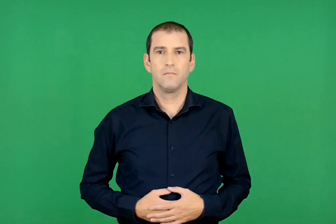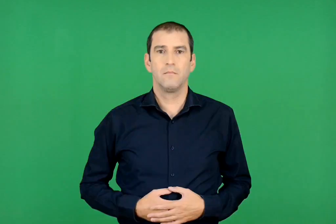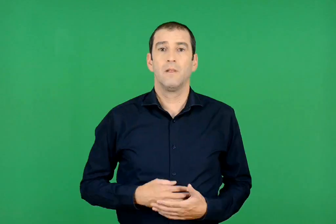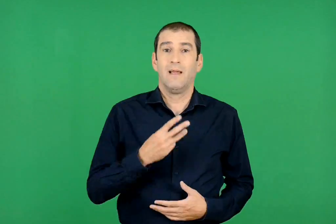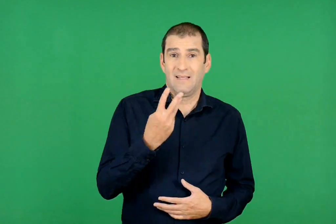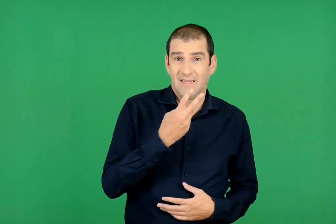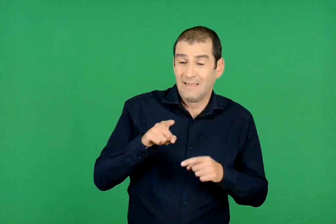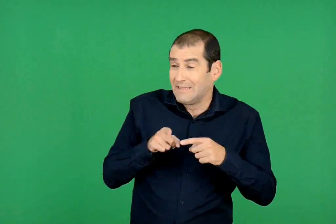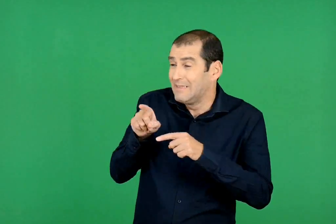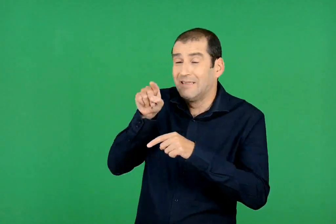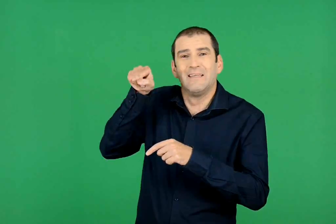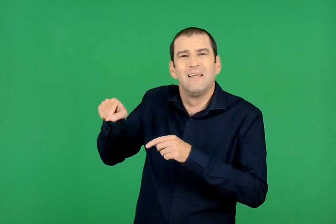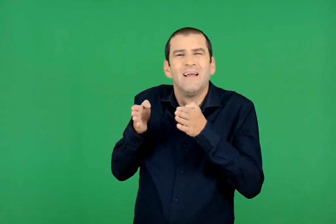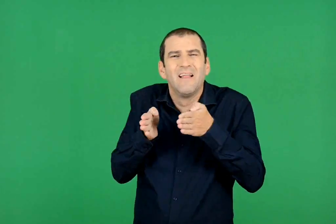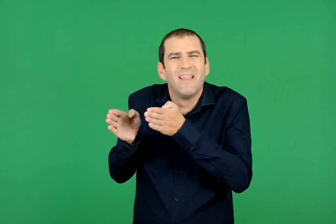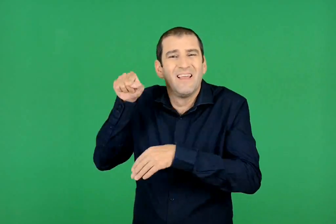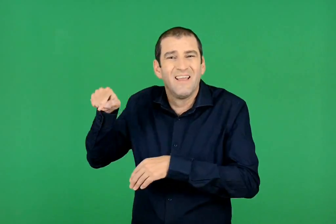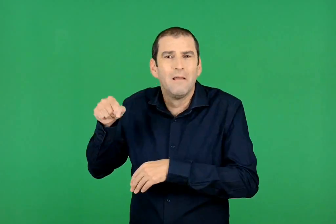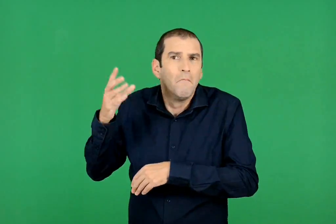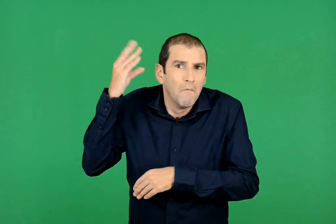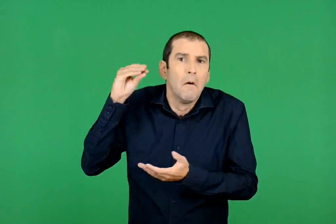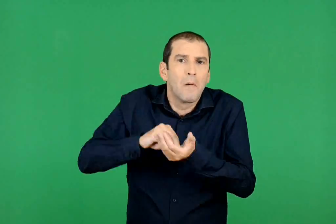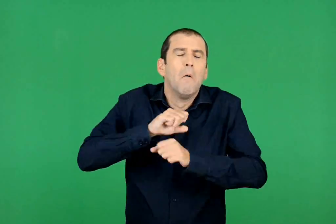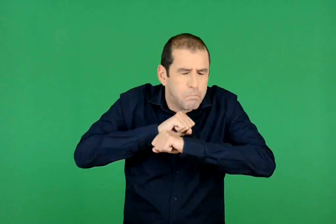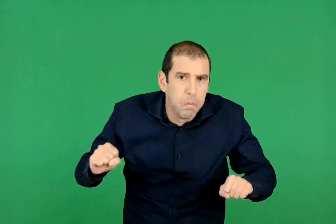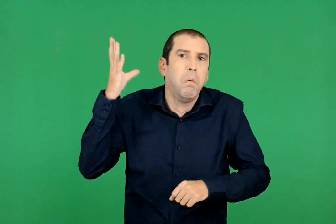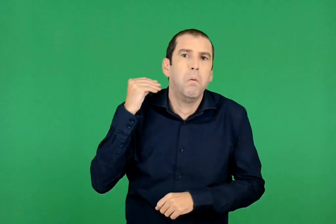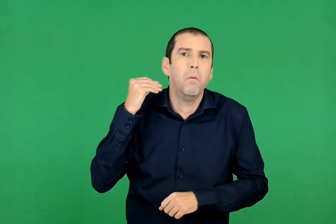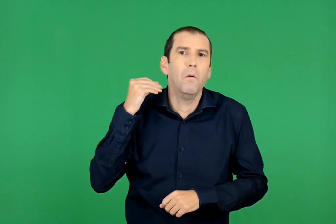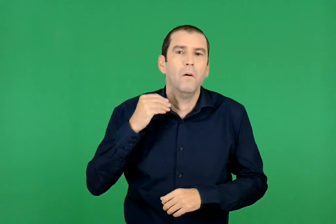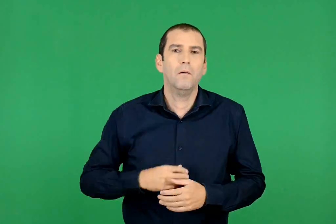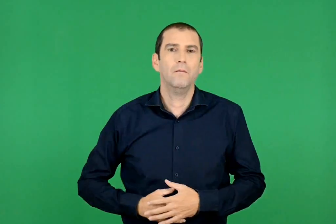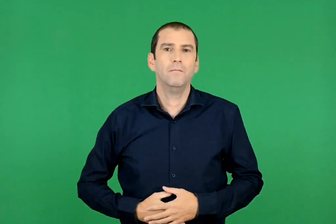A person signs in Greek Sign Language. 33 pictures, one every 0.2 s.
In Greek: σαν είχανε φτάσει στα σοκάκια , ακούστηκε πάλι ο ξερός κρότος
